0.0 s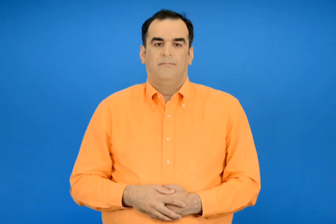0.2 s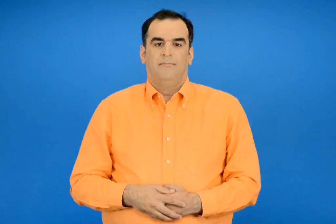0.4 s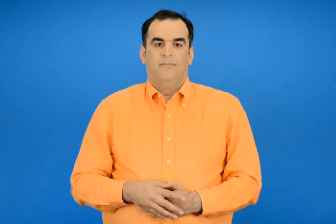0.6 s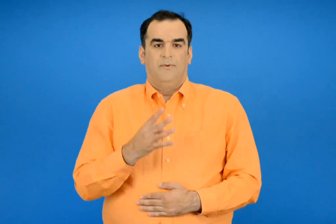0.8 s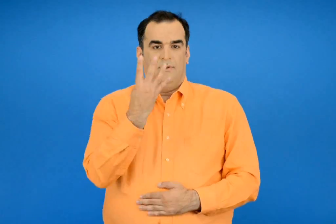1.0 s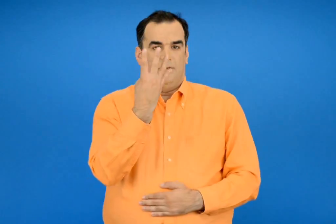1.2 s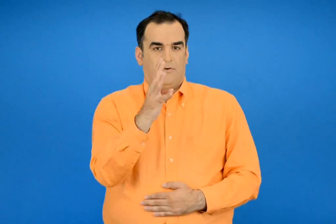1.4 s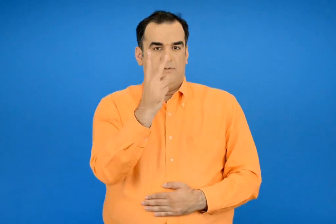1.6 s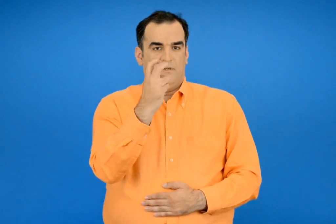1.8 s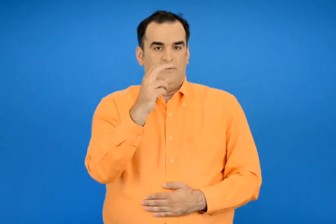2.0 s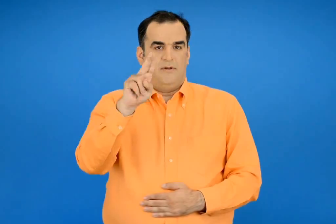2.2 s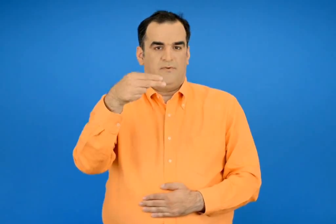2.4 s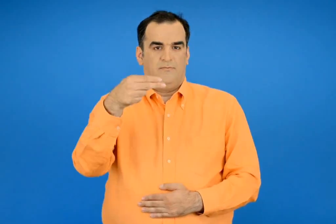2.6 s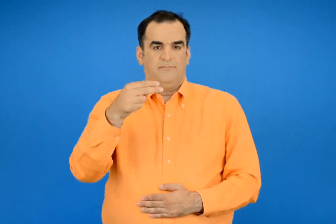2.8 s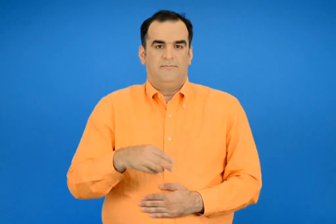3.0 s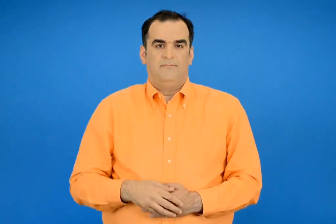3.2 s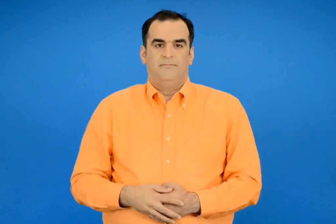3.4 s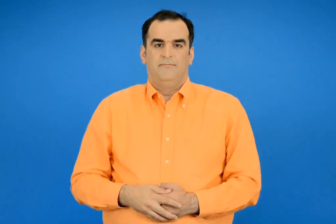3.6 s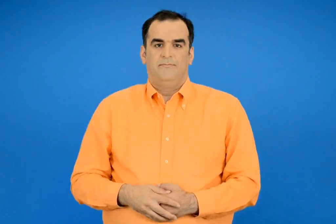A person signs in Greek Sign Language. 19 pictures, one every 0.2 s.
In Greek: είναι 420 €
